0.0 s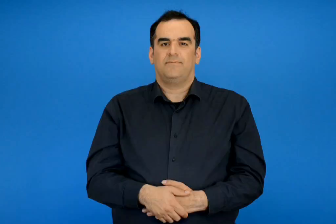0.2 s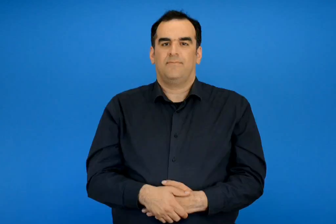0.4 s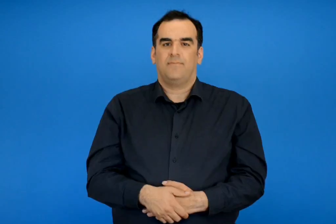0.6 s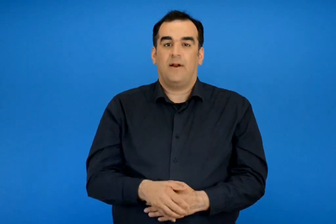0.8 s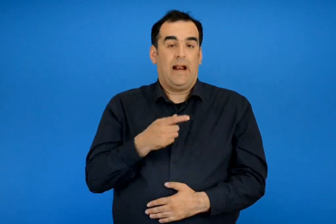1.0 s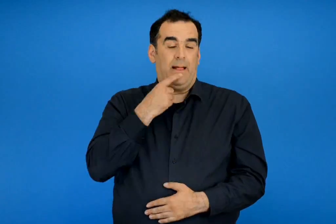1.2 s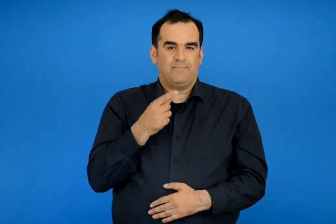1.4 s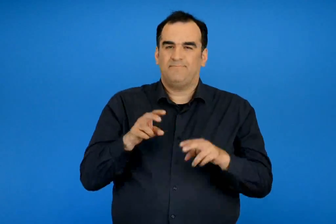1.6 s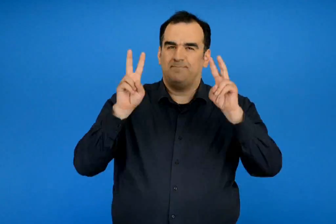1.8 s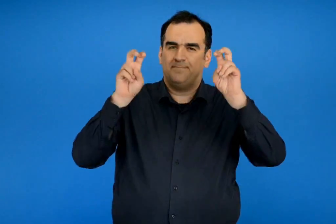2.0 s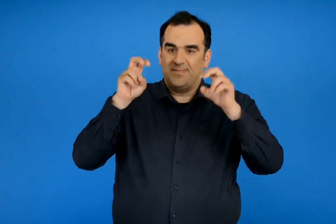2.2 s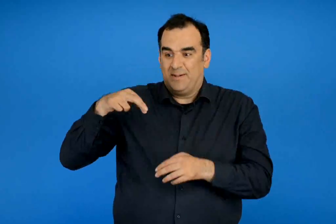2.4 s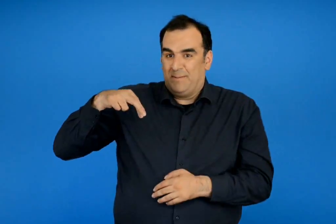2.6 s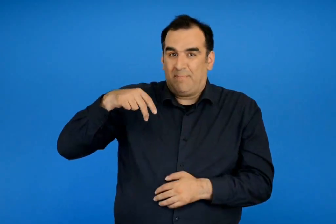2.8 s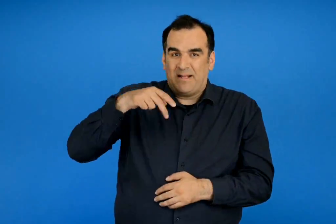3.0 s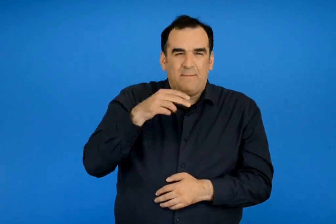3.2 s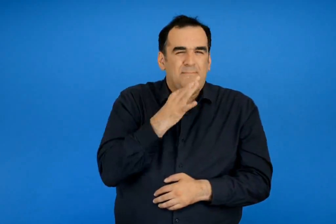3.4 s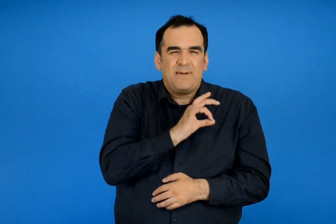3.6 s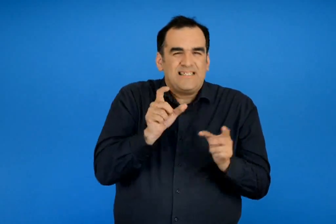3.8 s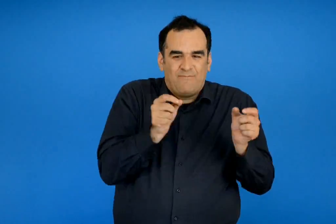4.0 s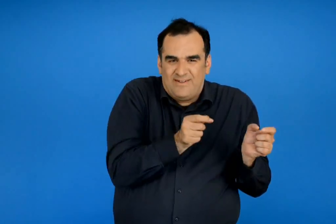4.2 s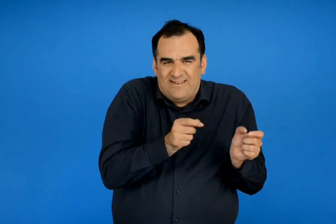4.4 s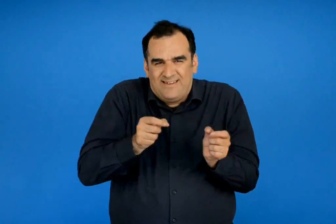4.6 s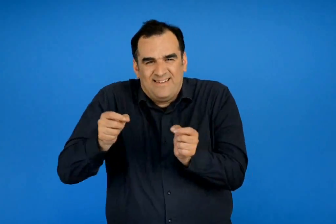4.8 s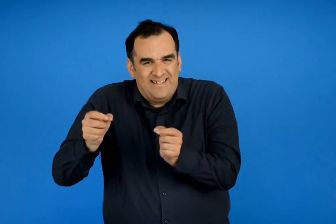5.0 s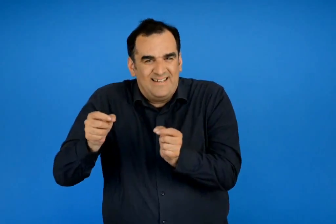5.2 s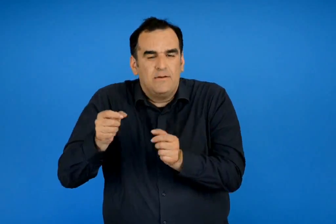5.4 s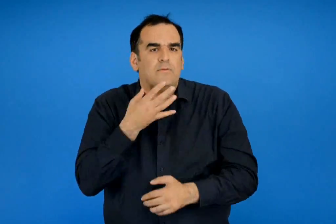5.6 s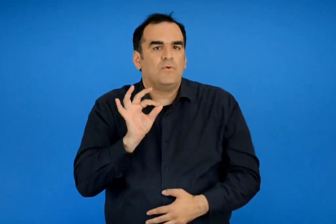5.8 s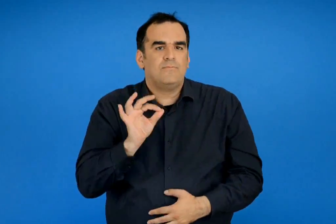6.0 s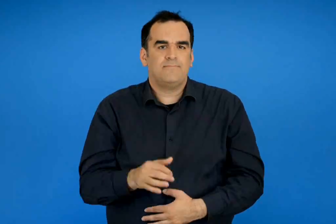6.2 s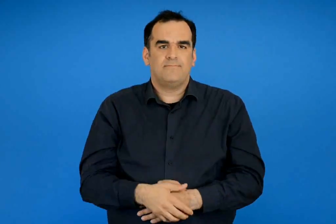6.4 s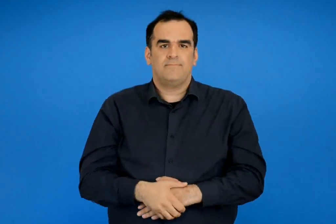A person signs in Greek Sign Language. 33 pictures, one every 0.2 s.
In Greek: γιατί τάχα λεμέ περπατάει σαν τον κάβουρα ;
